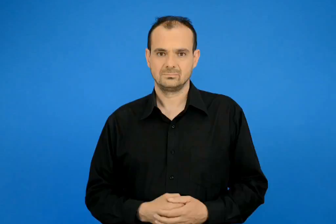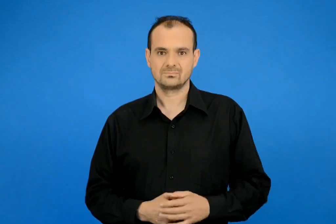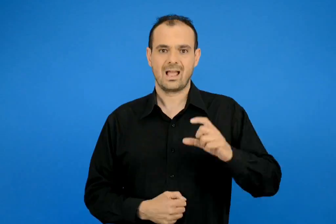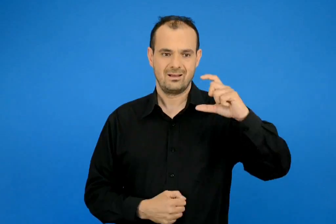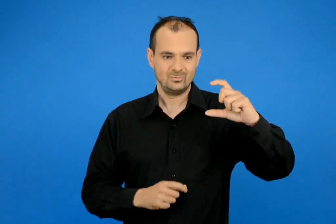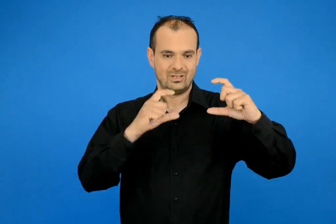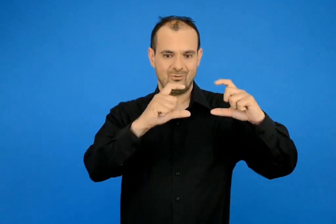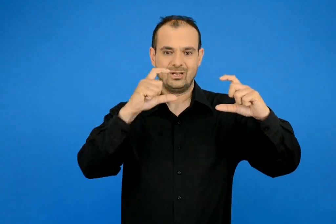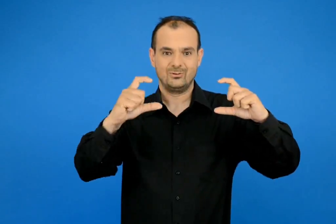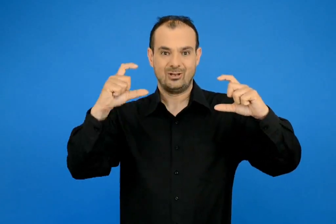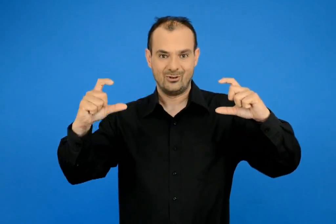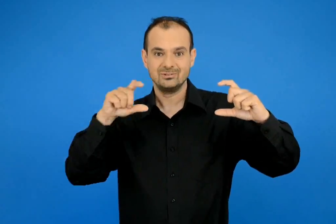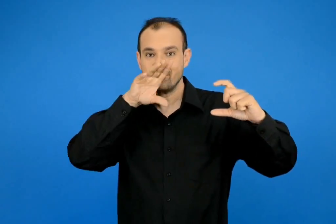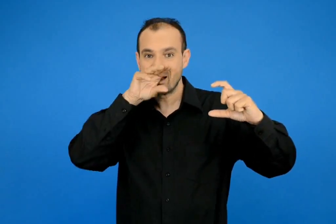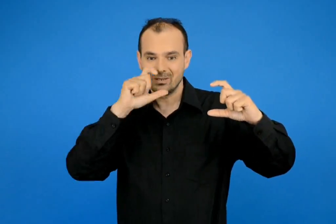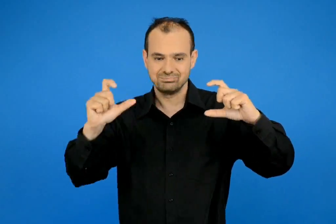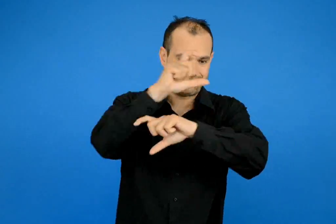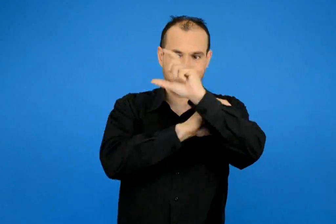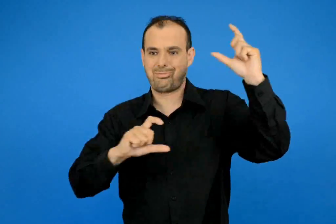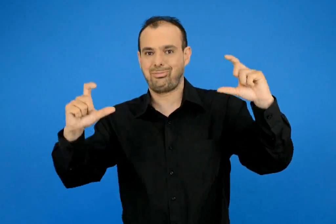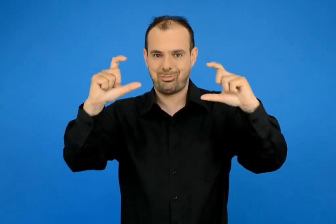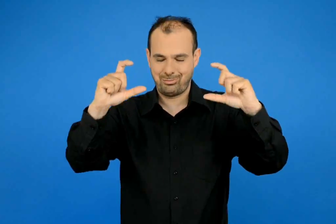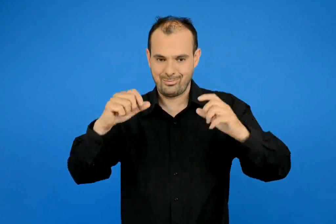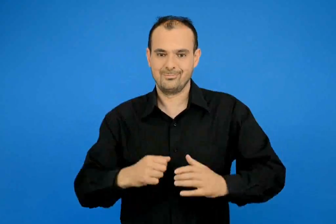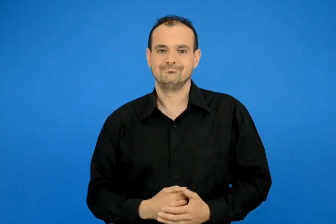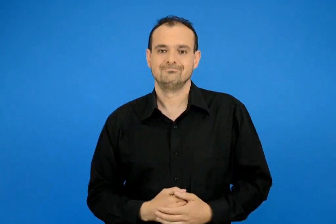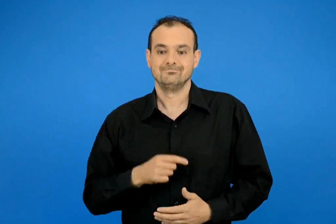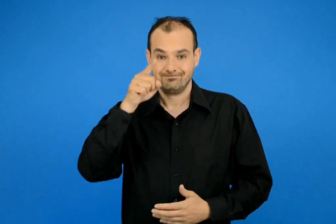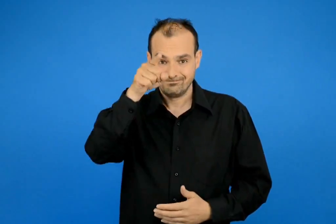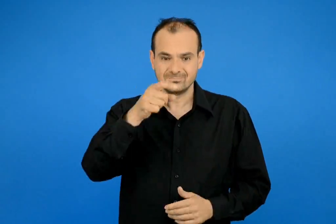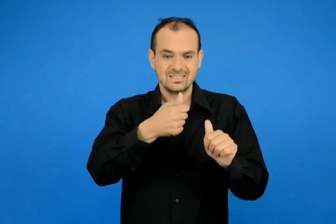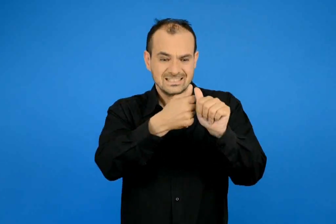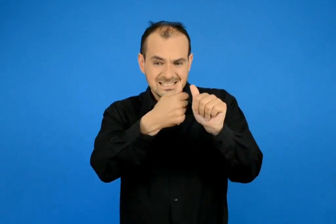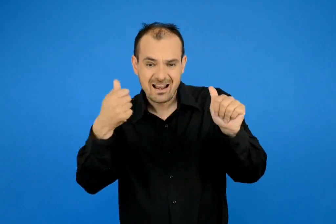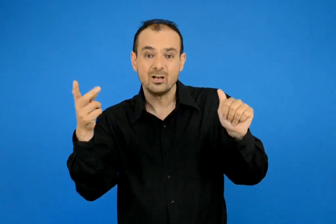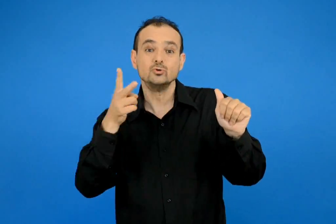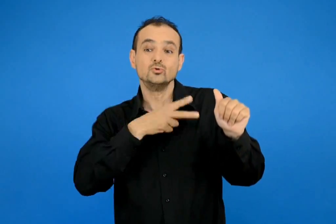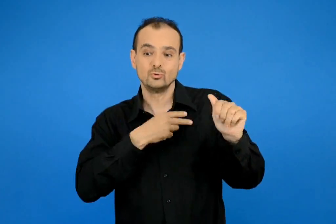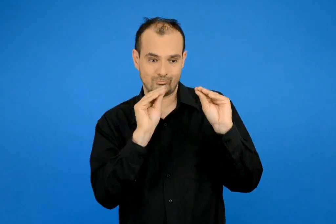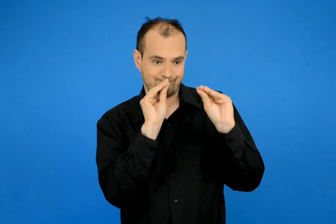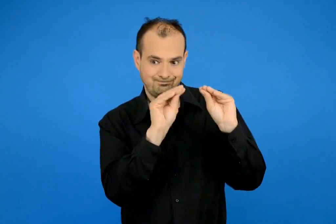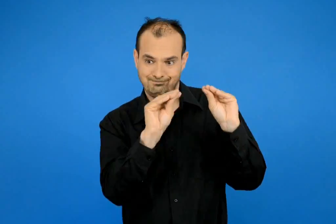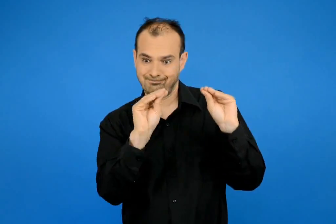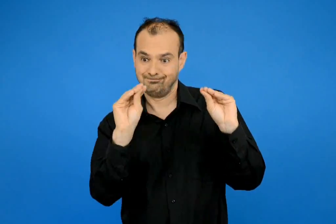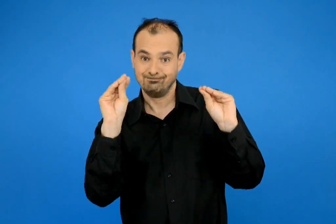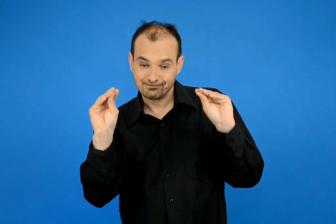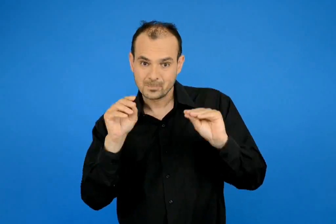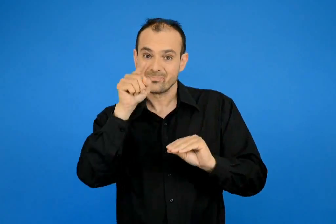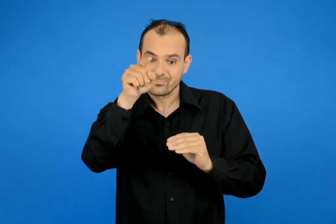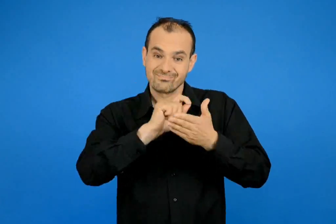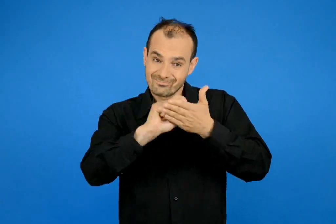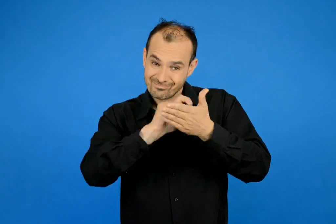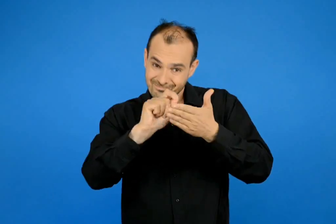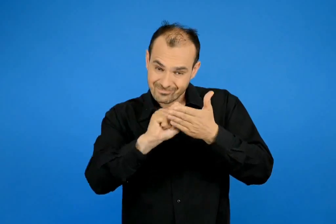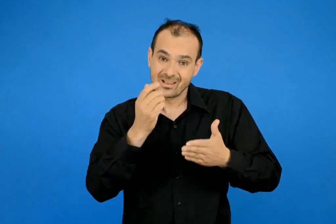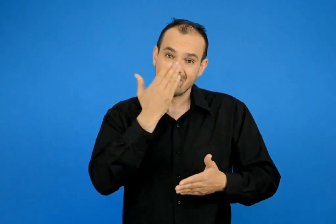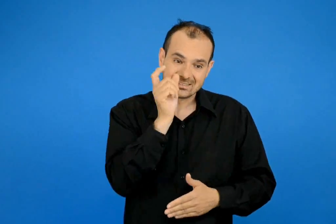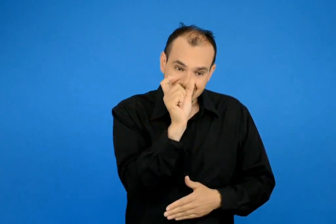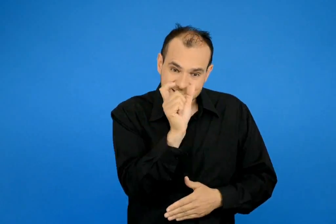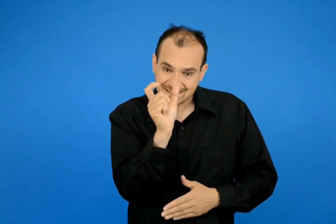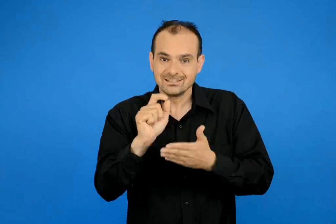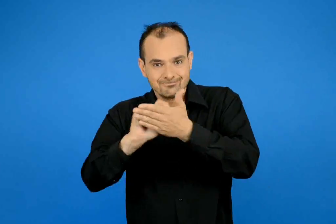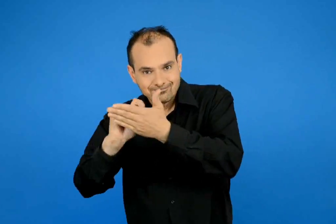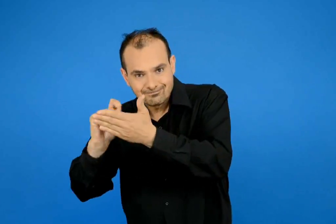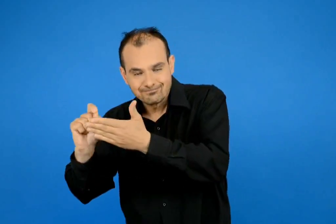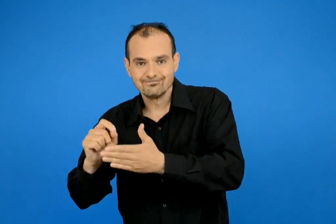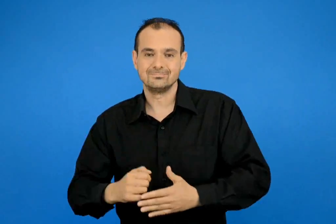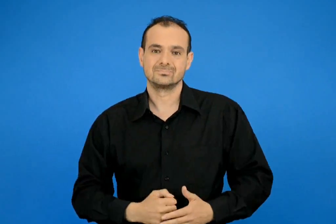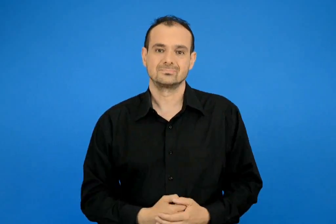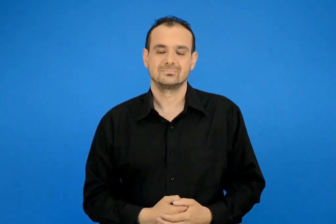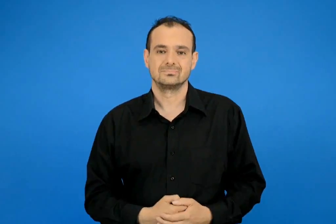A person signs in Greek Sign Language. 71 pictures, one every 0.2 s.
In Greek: το παπί μπέρδεψε τους κύκλους να τους βάλεις στη σωστή σειρά γράψε και διάβασε τη λέξη
